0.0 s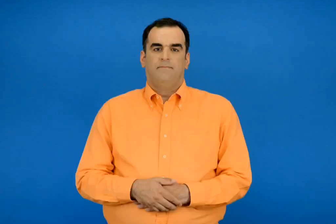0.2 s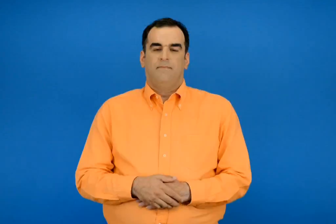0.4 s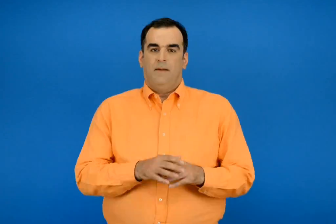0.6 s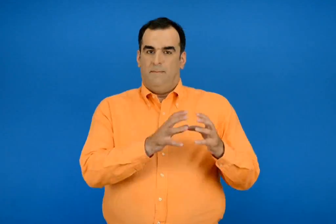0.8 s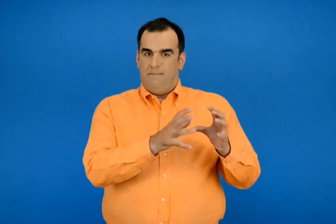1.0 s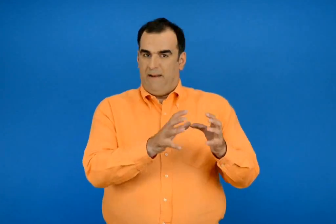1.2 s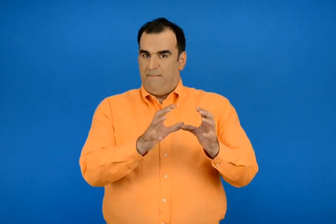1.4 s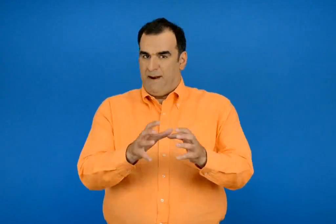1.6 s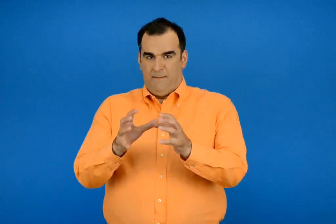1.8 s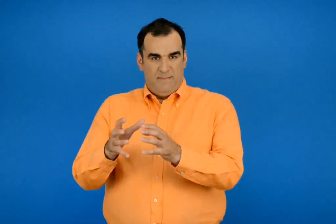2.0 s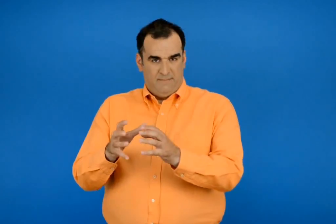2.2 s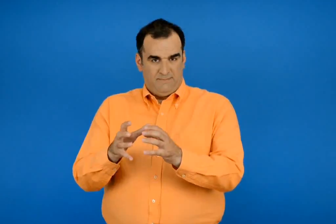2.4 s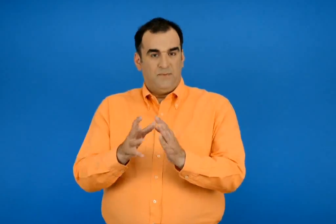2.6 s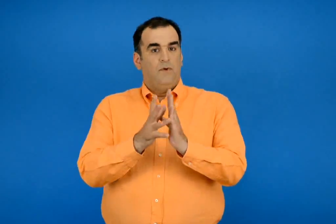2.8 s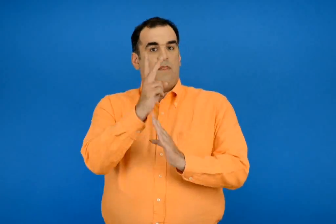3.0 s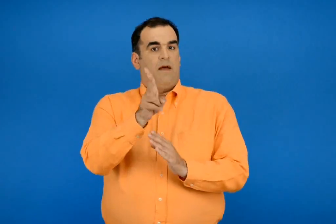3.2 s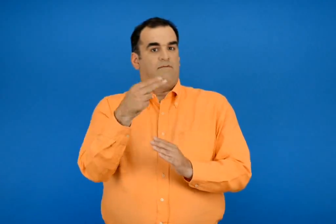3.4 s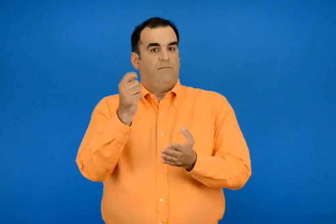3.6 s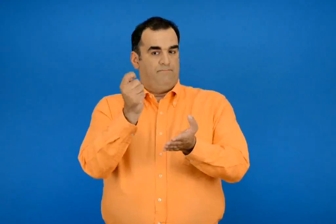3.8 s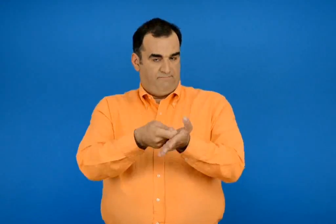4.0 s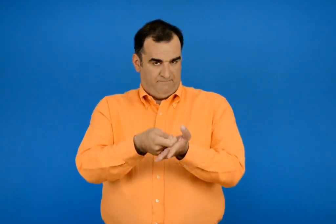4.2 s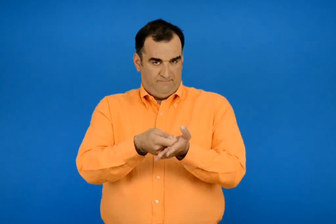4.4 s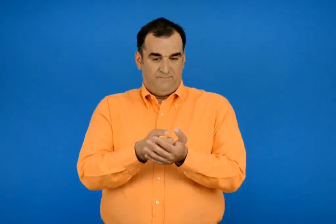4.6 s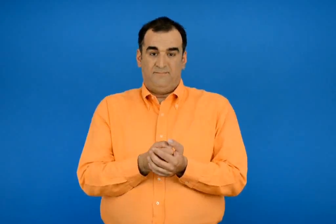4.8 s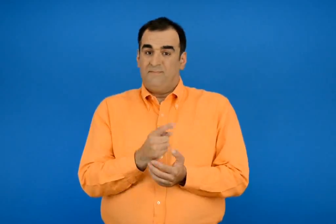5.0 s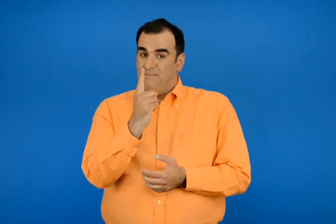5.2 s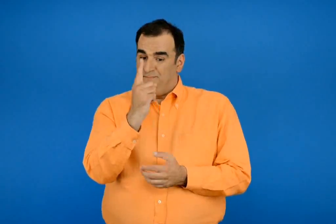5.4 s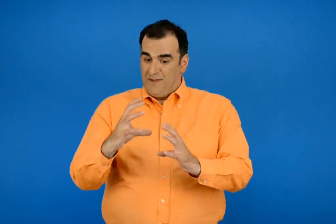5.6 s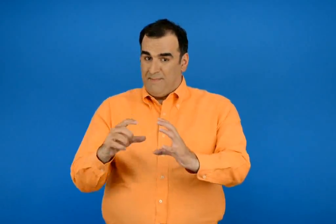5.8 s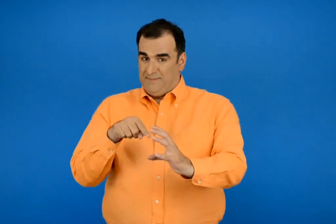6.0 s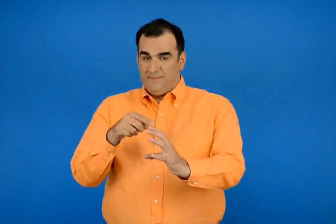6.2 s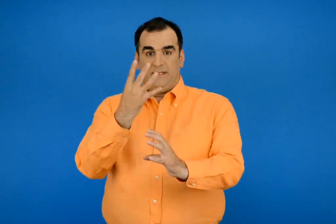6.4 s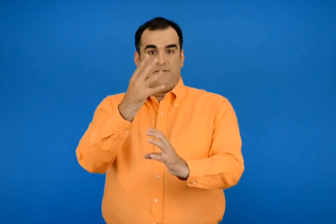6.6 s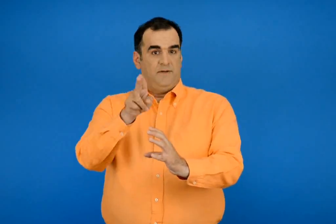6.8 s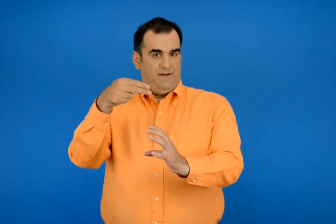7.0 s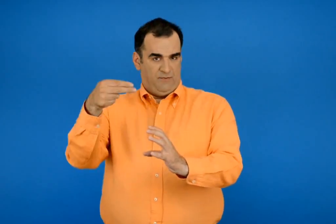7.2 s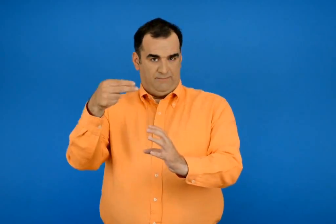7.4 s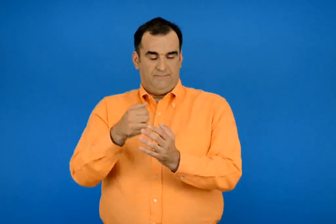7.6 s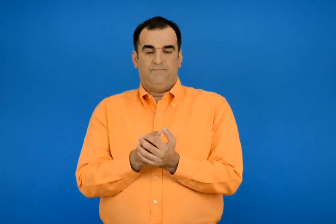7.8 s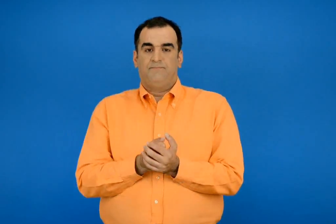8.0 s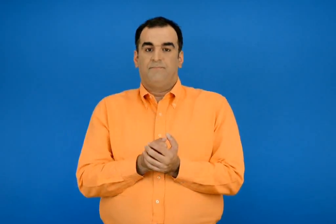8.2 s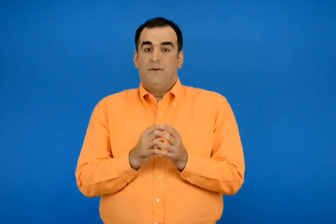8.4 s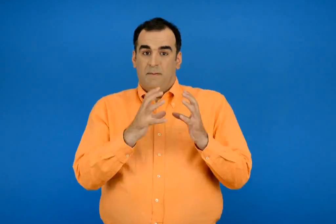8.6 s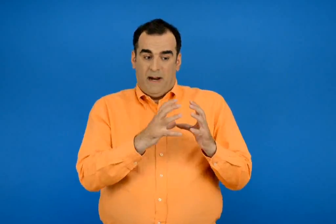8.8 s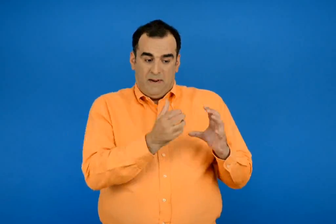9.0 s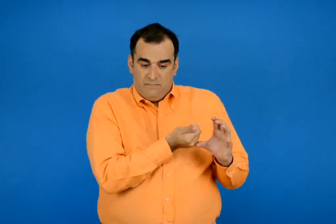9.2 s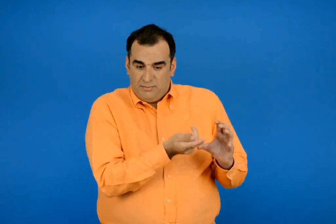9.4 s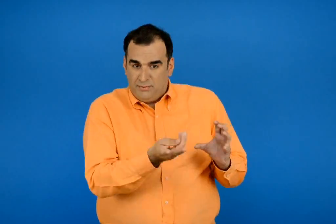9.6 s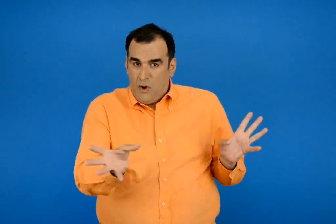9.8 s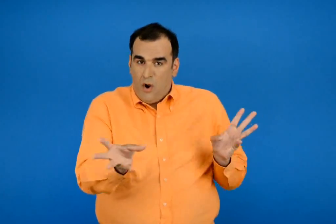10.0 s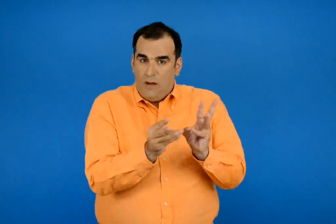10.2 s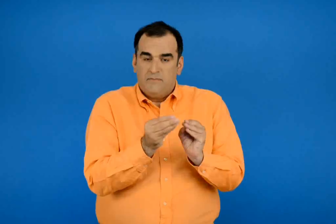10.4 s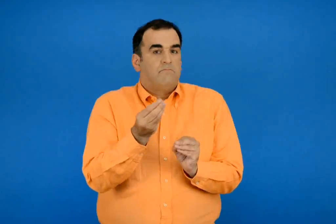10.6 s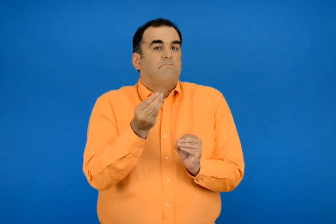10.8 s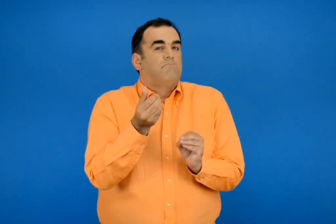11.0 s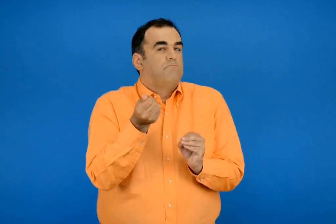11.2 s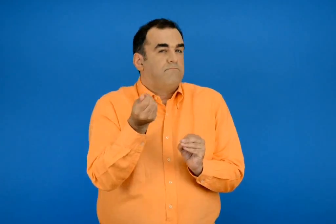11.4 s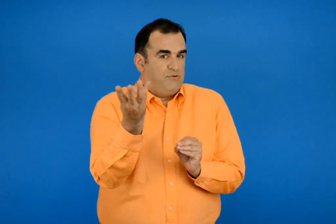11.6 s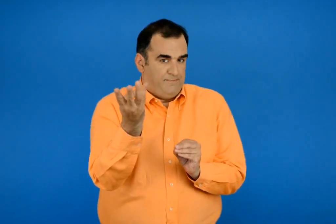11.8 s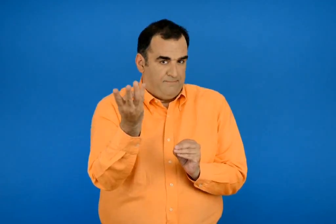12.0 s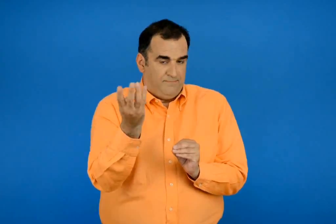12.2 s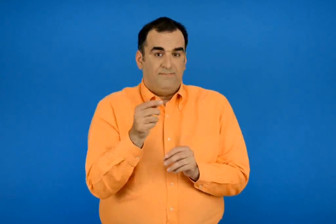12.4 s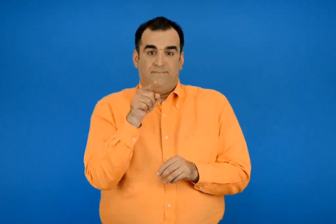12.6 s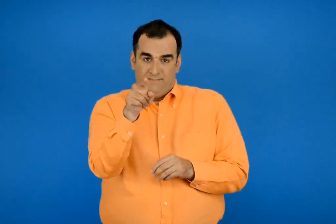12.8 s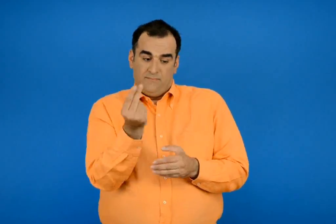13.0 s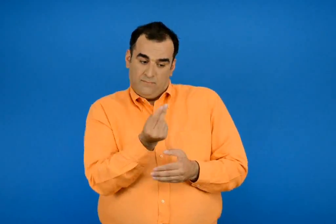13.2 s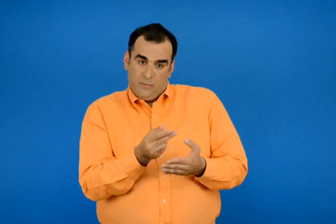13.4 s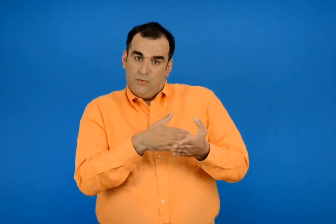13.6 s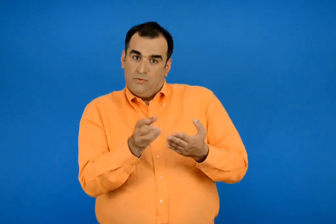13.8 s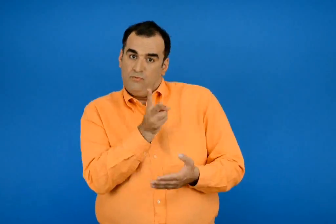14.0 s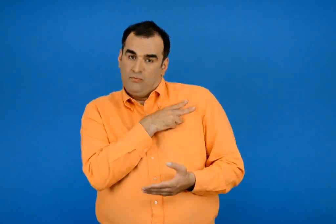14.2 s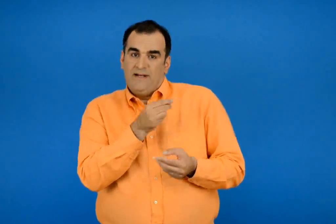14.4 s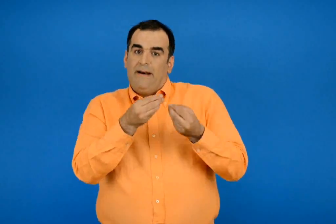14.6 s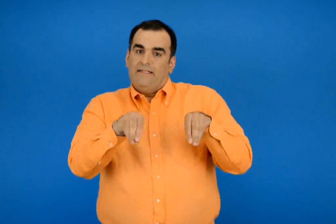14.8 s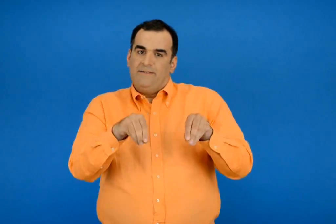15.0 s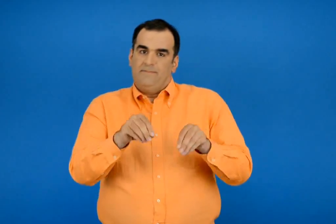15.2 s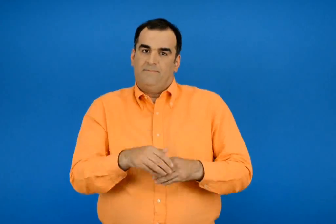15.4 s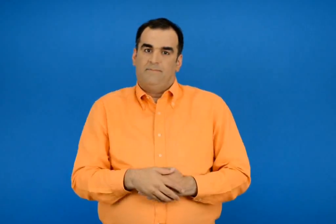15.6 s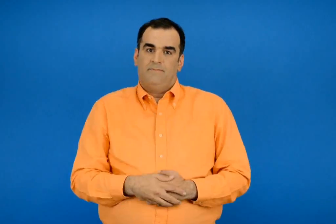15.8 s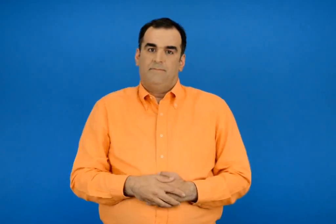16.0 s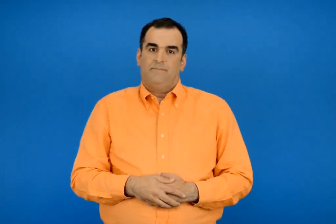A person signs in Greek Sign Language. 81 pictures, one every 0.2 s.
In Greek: με 12 € αγοράζουμε μπάλες η κάθε μπάλα κοστίζει 4 € πόσες μπάλες αγοράσαμε ; χρωματίζω τη σωστή λύση
